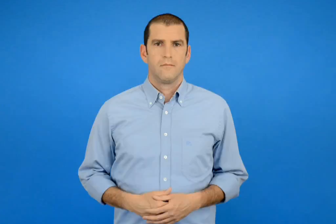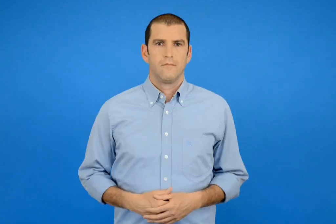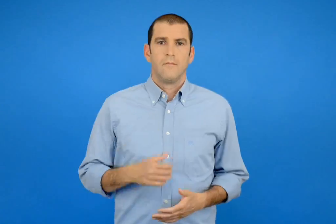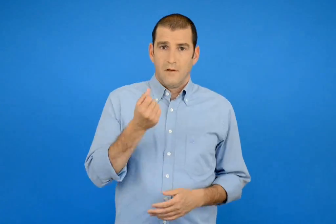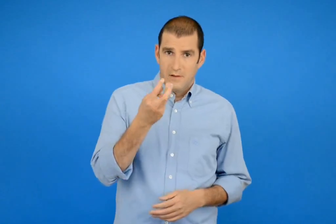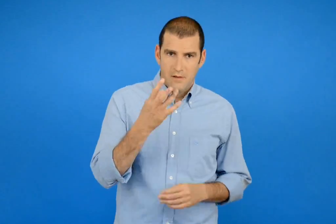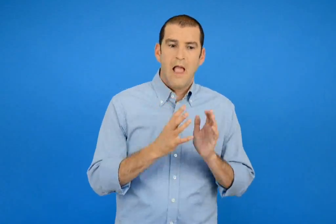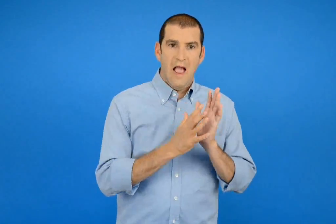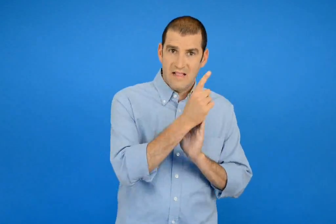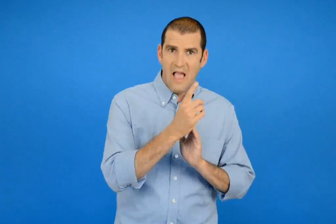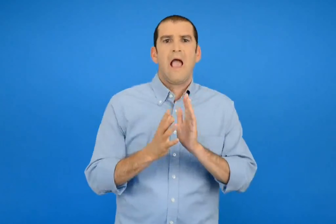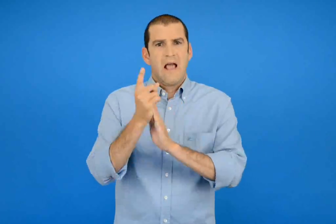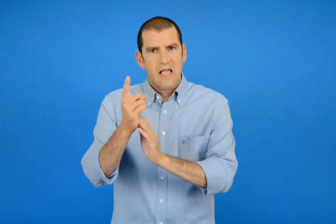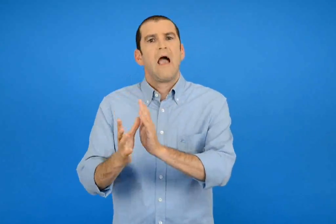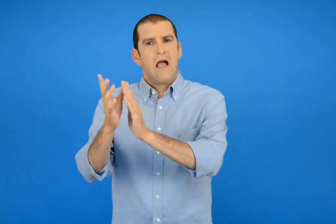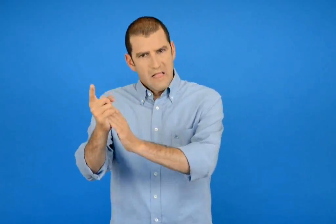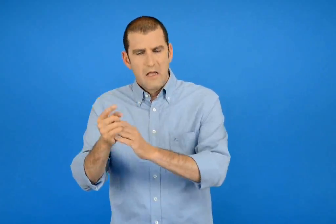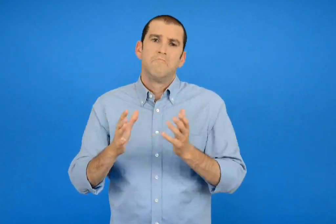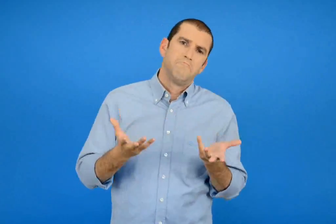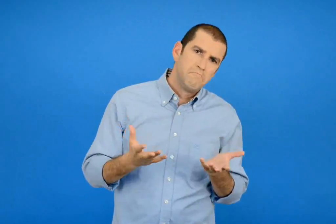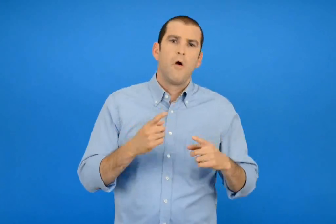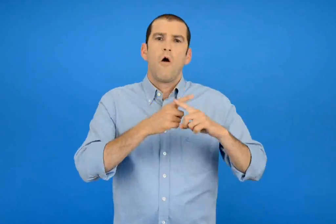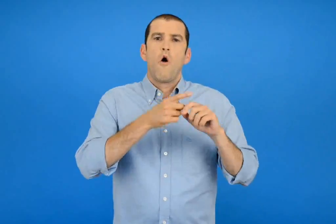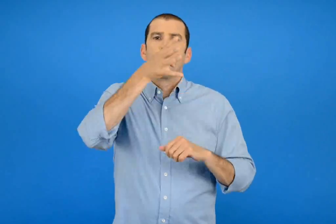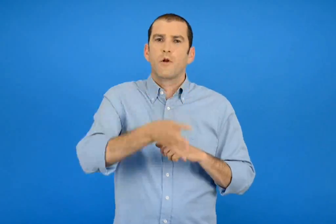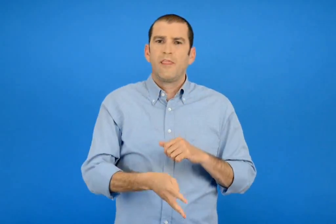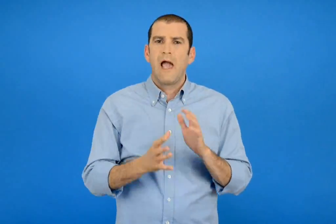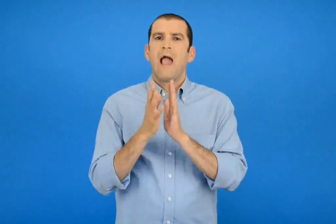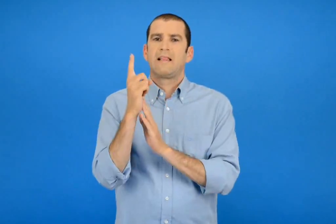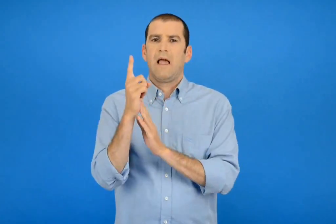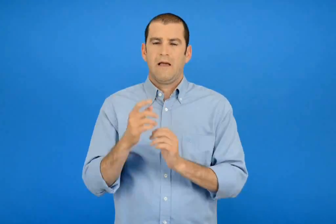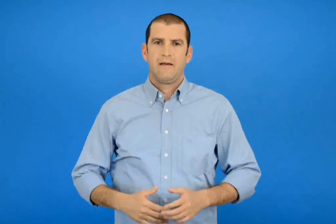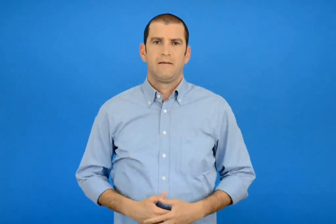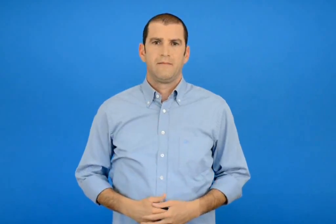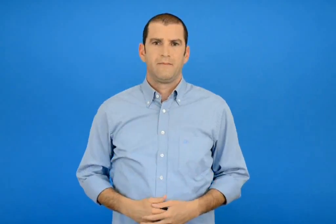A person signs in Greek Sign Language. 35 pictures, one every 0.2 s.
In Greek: μετρώ ανα 11 η χρησιμοποιώ την προπαίδεια του 11
